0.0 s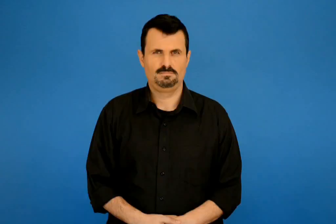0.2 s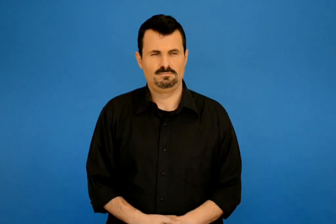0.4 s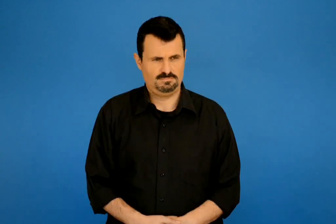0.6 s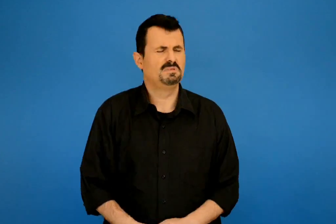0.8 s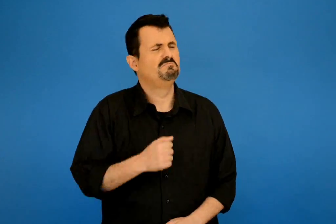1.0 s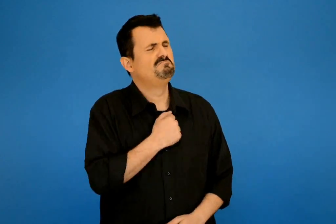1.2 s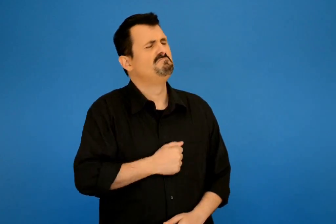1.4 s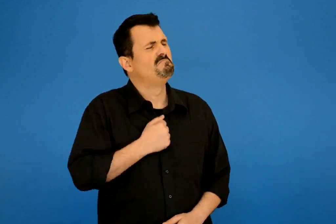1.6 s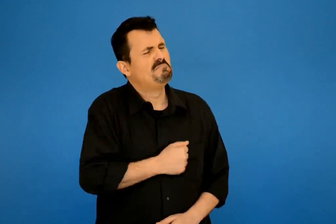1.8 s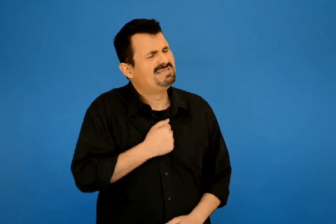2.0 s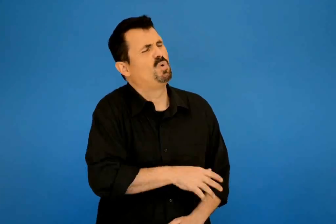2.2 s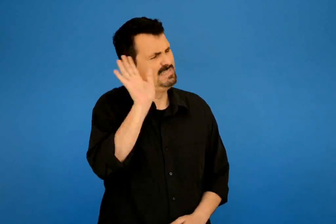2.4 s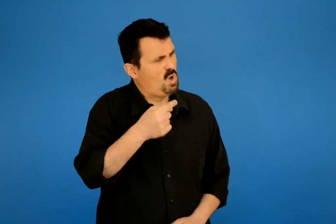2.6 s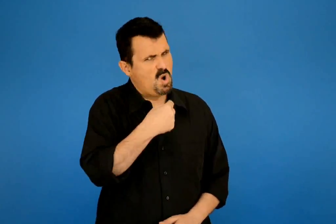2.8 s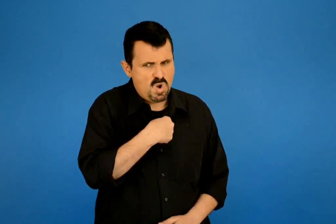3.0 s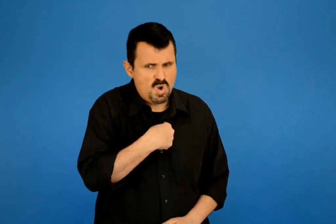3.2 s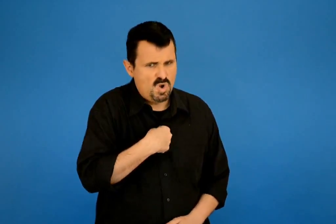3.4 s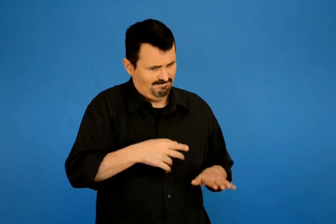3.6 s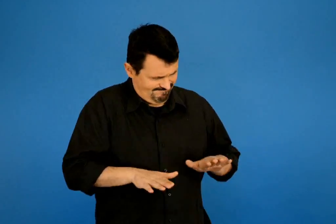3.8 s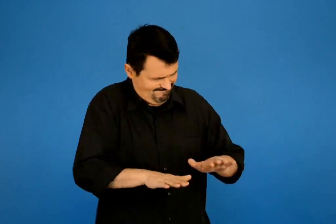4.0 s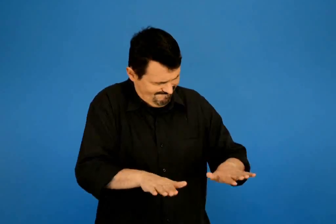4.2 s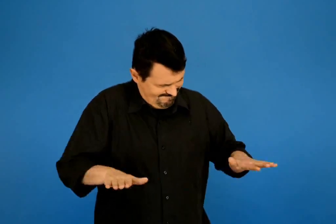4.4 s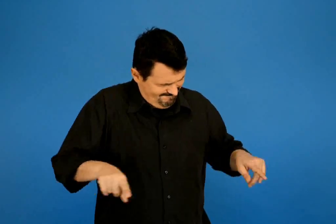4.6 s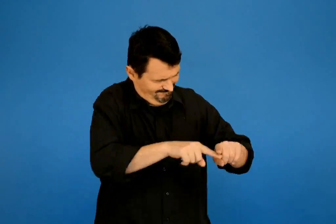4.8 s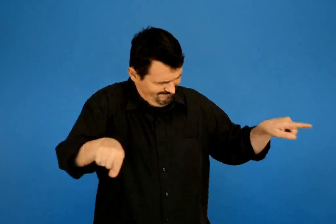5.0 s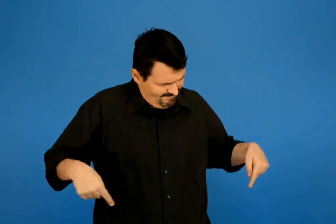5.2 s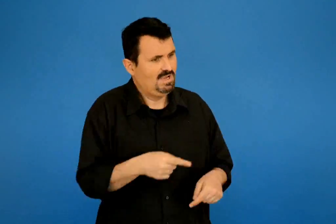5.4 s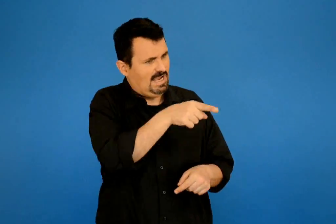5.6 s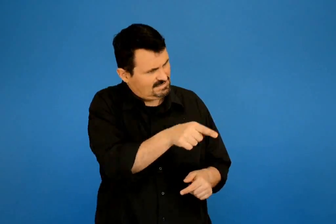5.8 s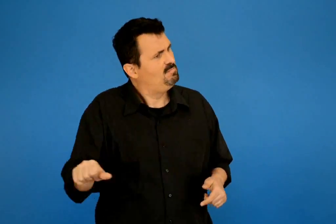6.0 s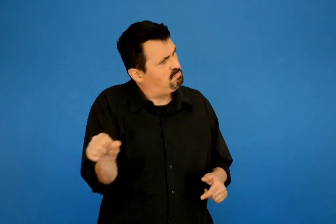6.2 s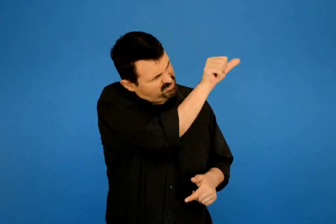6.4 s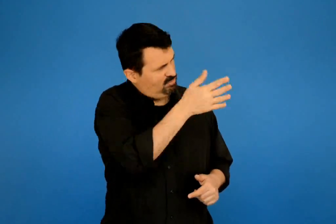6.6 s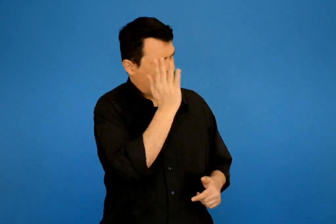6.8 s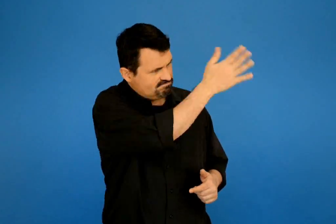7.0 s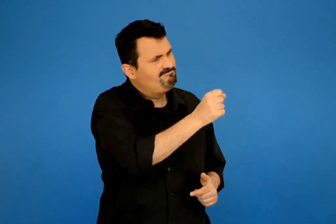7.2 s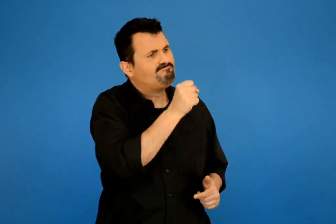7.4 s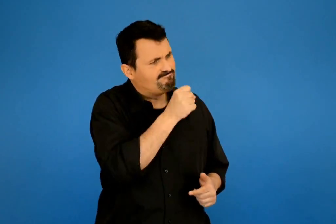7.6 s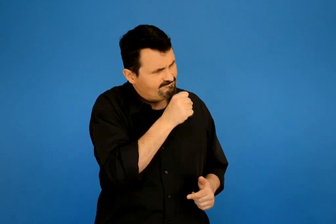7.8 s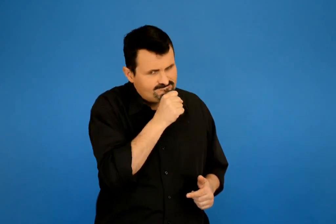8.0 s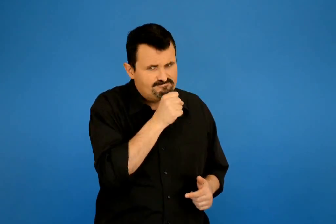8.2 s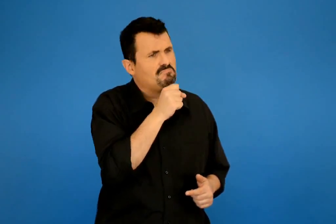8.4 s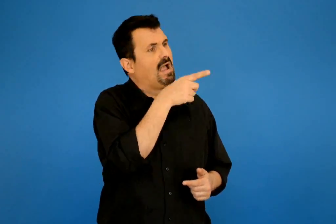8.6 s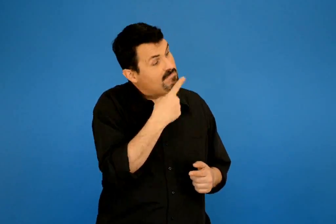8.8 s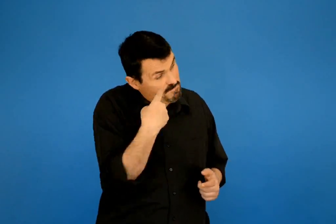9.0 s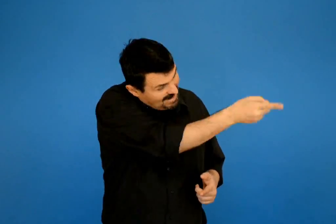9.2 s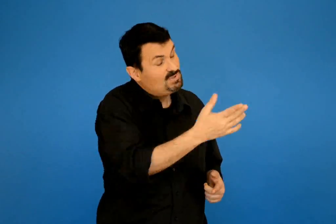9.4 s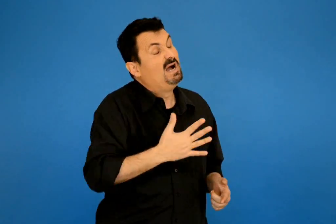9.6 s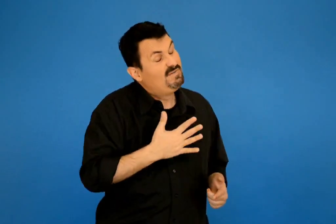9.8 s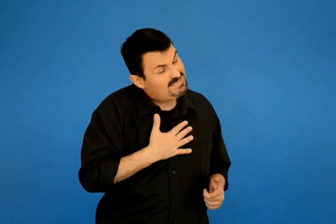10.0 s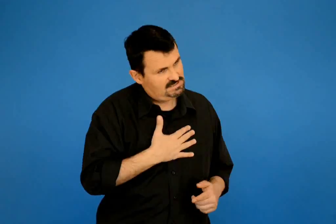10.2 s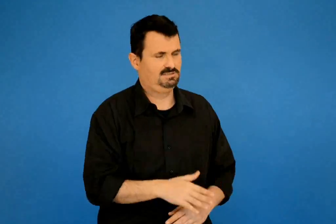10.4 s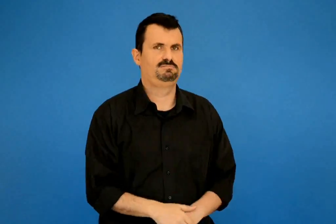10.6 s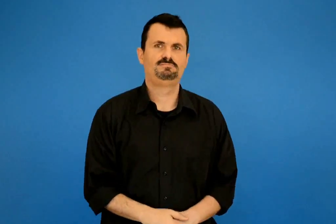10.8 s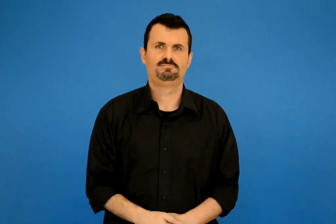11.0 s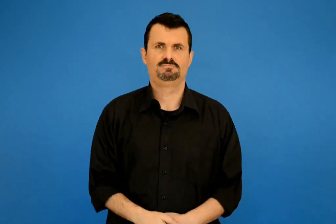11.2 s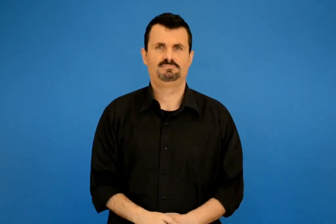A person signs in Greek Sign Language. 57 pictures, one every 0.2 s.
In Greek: μη στενοχωριέσαι θα κάνω τις πίτες και θα σε στείλω στη δρακόντισσα να της πας το σατσι και να την ευχαριστήσεις
